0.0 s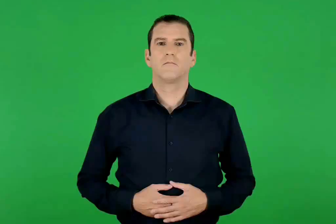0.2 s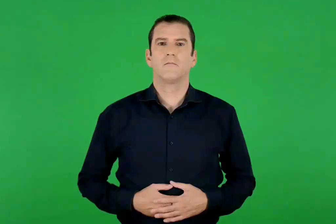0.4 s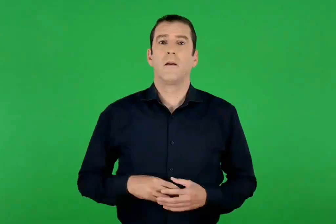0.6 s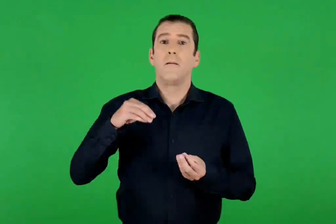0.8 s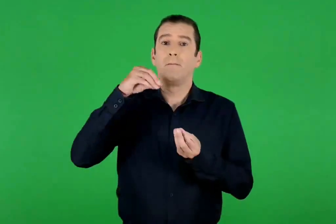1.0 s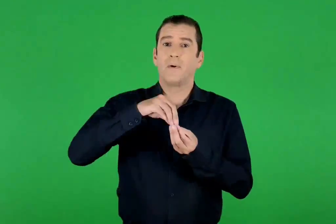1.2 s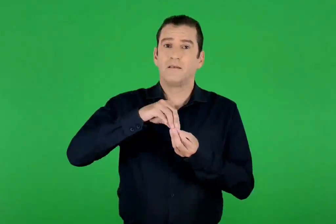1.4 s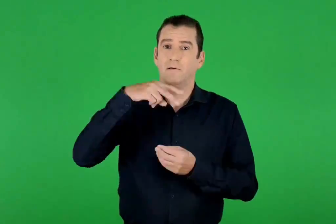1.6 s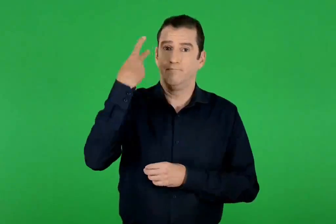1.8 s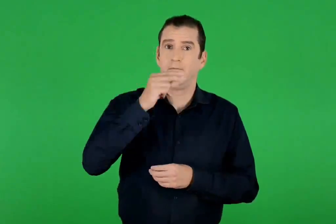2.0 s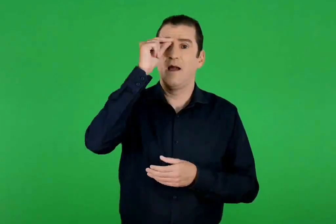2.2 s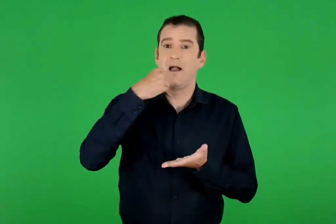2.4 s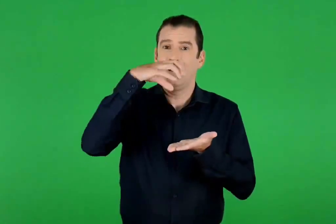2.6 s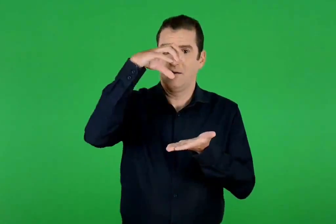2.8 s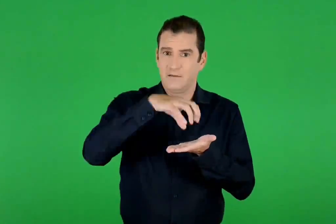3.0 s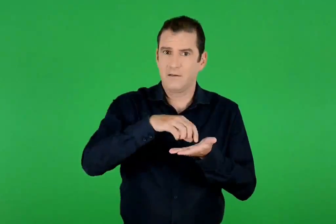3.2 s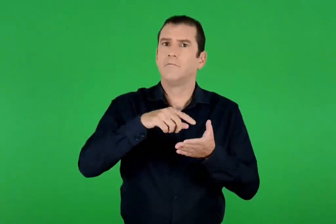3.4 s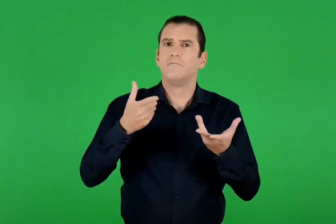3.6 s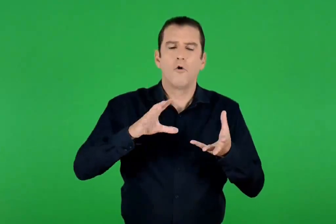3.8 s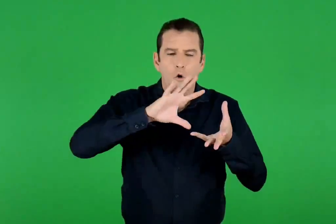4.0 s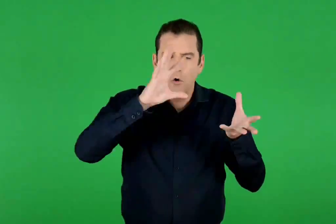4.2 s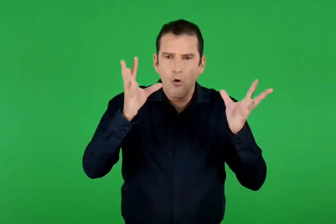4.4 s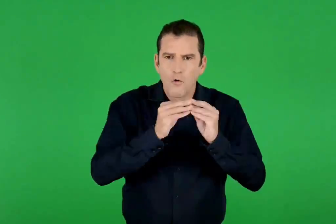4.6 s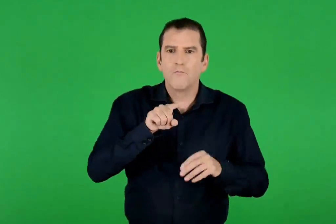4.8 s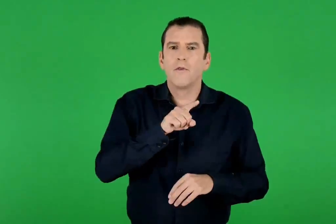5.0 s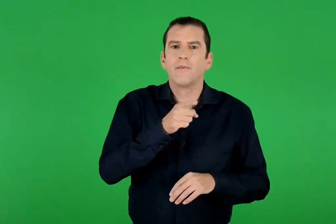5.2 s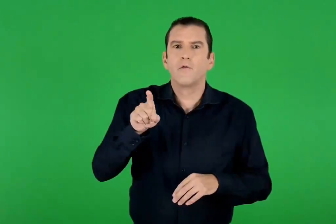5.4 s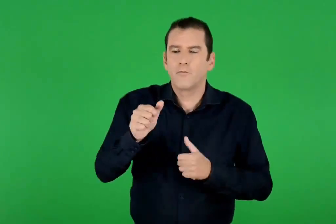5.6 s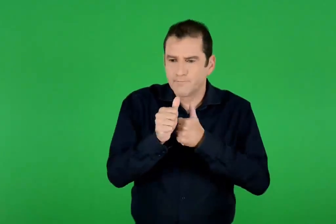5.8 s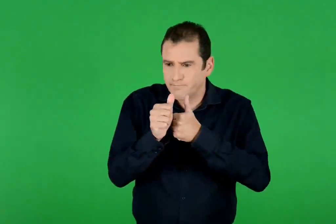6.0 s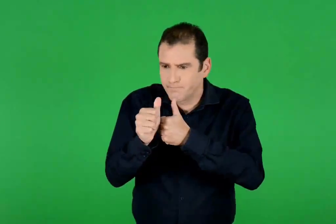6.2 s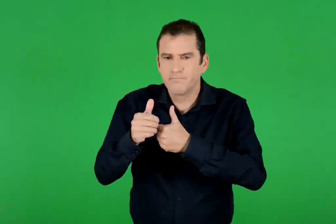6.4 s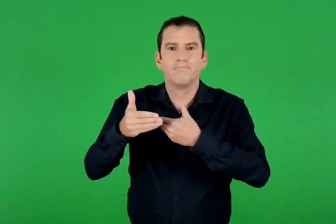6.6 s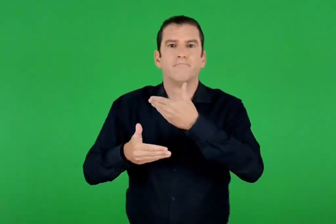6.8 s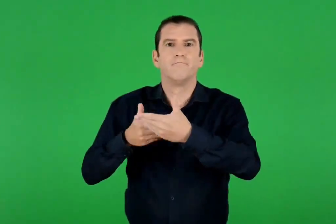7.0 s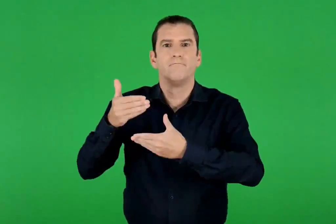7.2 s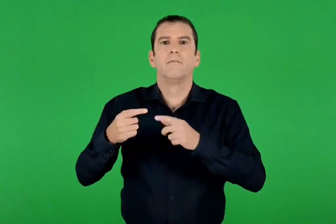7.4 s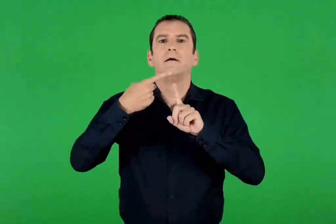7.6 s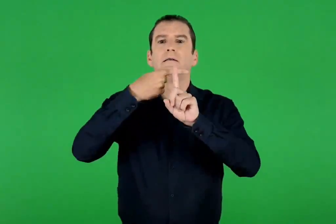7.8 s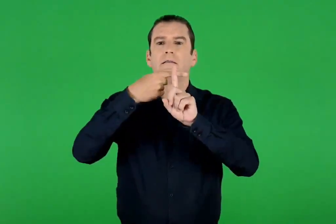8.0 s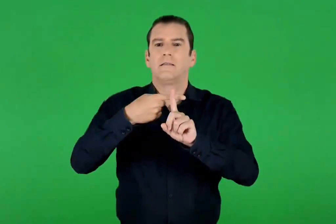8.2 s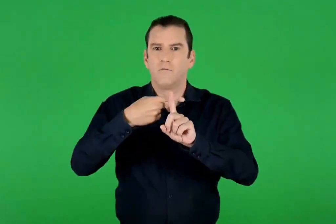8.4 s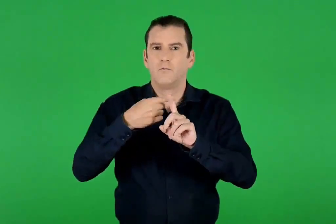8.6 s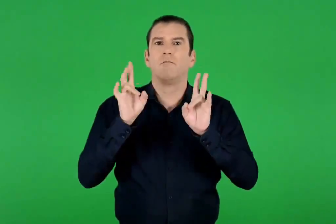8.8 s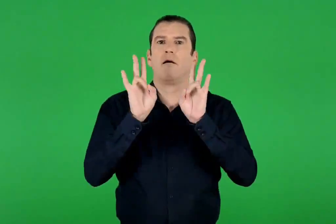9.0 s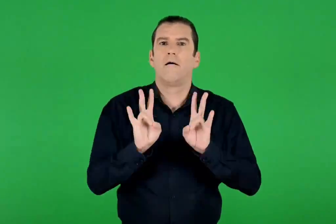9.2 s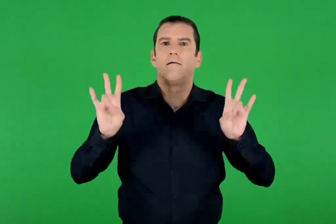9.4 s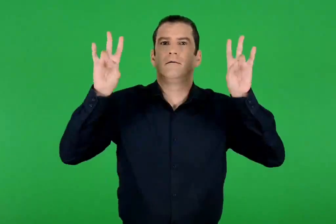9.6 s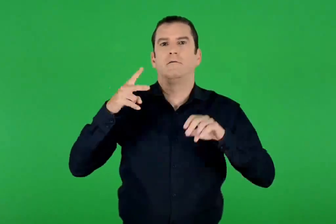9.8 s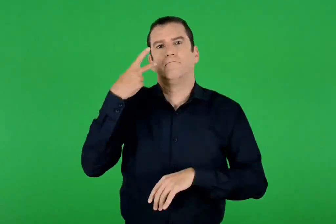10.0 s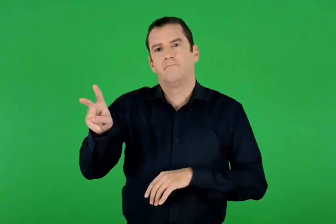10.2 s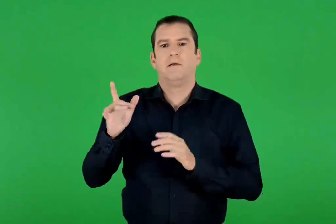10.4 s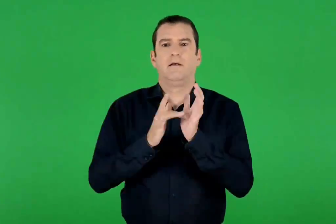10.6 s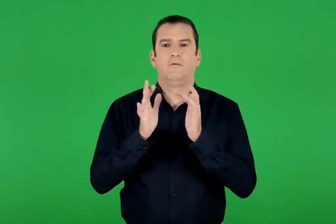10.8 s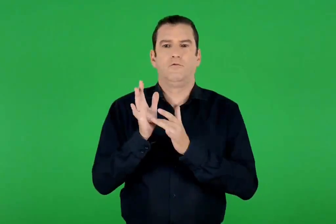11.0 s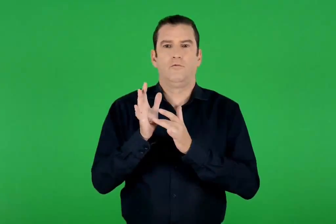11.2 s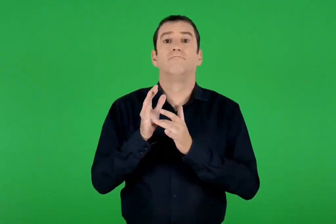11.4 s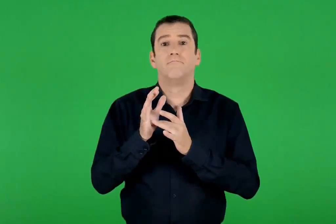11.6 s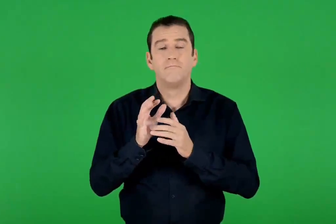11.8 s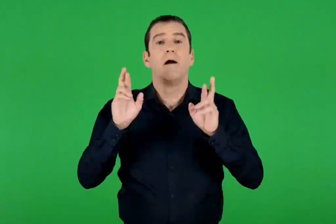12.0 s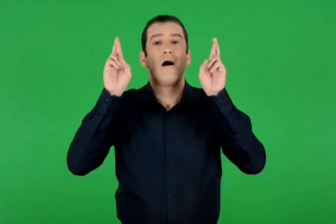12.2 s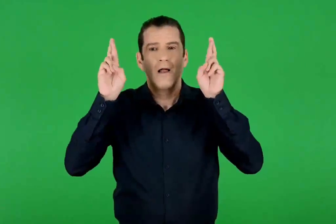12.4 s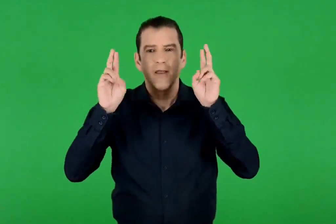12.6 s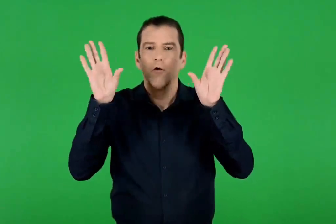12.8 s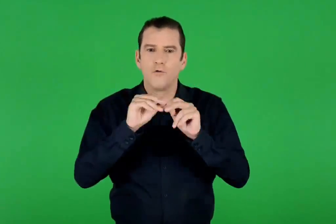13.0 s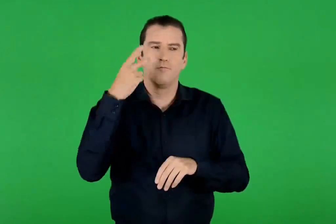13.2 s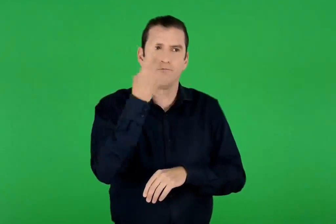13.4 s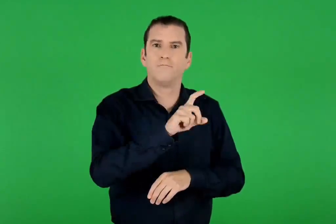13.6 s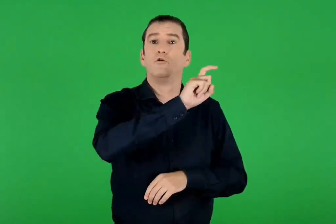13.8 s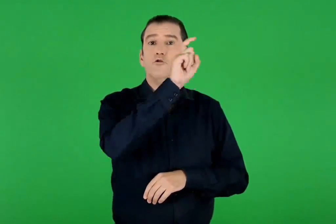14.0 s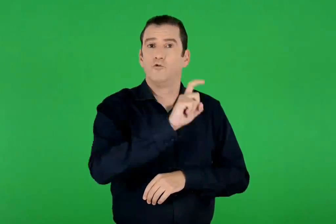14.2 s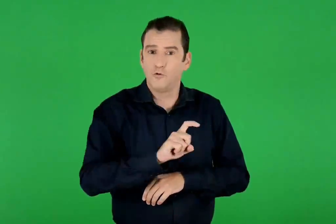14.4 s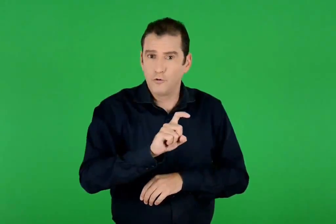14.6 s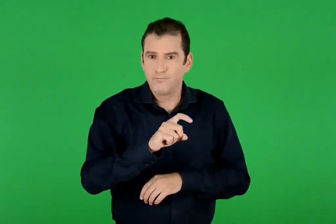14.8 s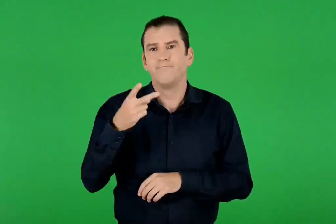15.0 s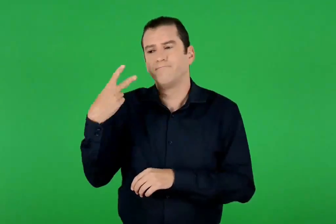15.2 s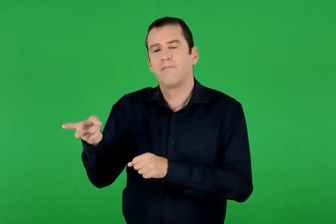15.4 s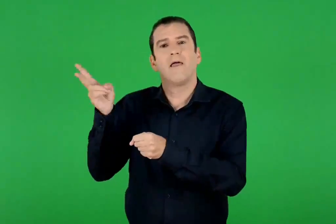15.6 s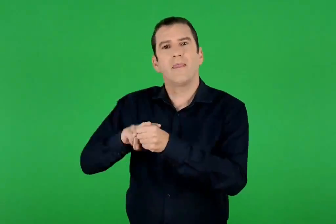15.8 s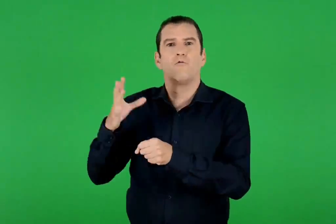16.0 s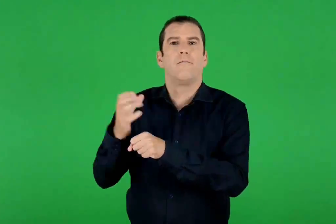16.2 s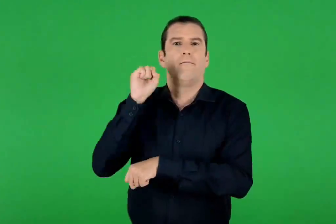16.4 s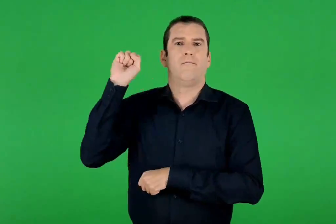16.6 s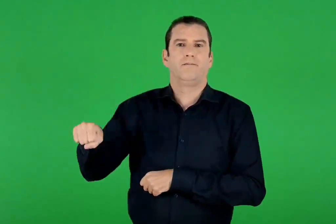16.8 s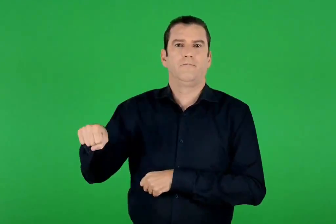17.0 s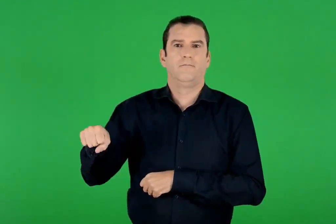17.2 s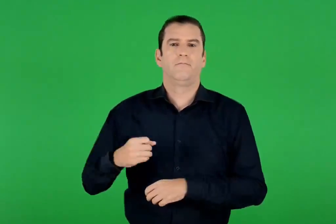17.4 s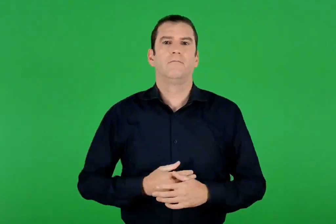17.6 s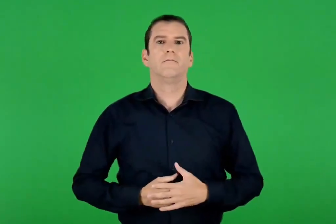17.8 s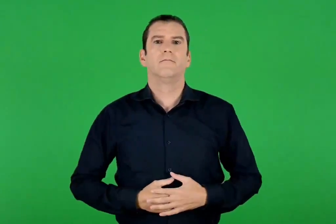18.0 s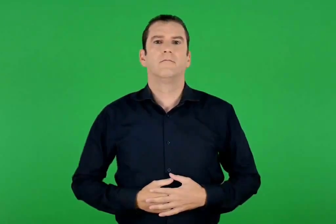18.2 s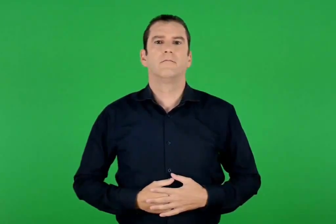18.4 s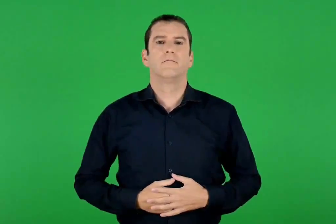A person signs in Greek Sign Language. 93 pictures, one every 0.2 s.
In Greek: το πάσχα της εκκλησίας είναι μια ολόκληρη διαδρομή στα χνάρια του σταυρού και της ανάστασης του χριστού. είναι η ελπίδα της ζωής και η νίκη κατά του θανάτου
